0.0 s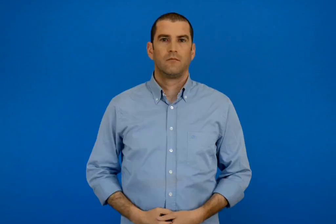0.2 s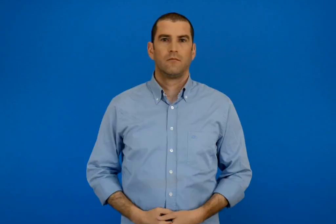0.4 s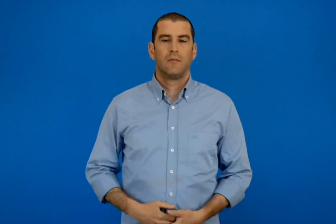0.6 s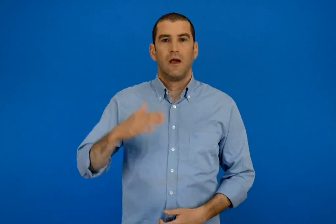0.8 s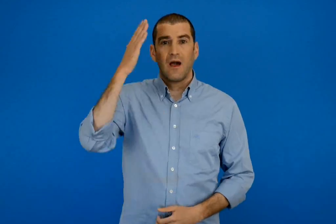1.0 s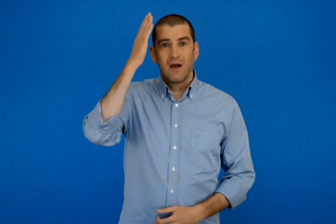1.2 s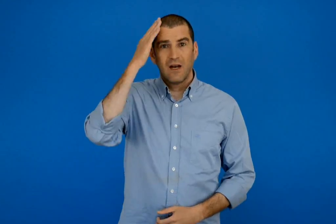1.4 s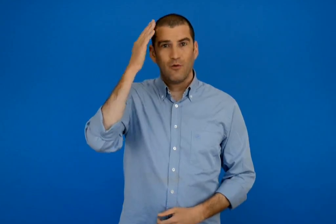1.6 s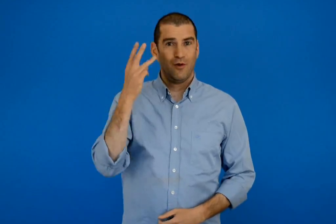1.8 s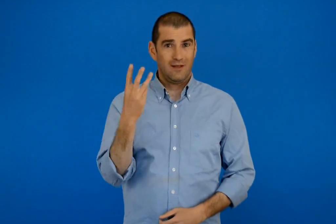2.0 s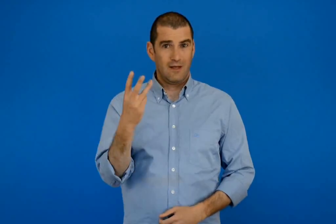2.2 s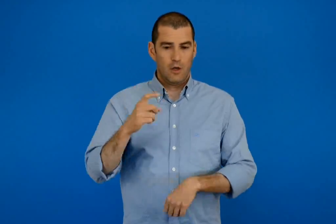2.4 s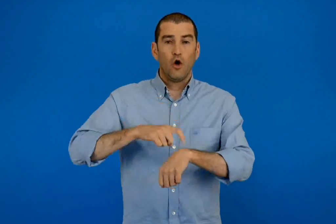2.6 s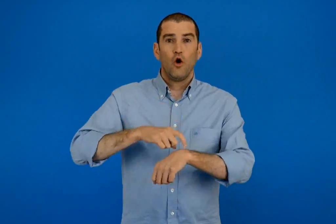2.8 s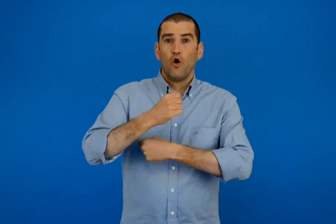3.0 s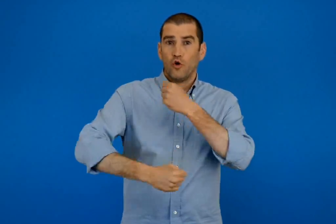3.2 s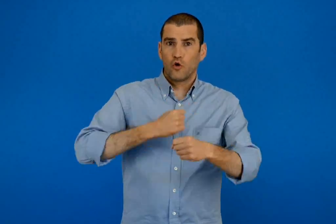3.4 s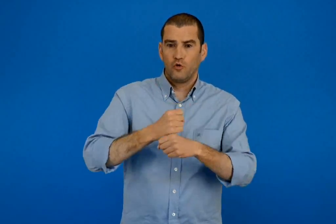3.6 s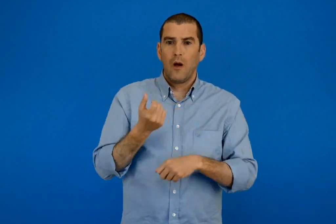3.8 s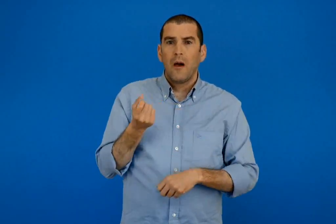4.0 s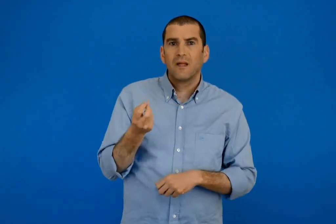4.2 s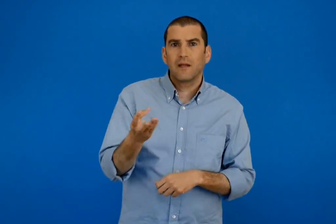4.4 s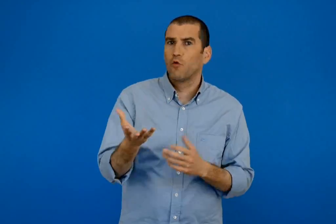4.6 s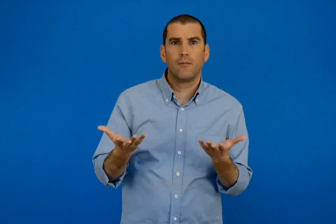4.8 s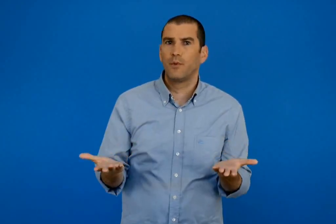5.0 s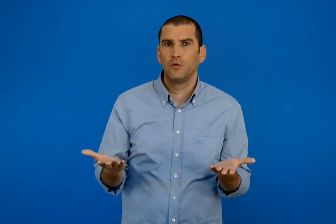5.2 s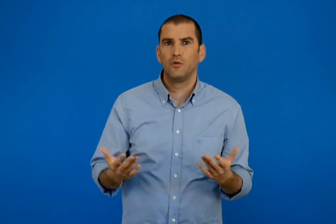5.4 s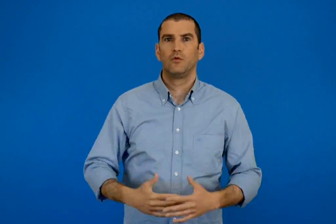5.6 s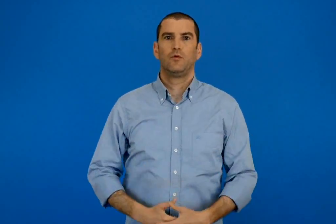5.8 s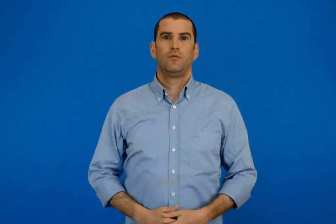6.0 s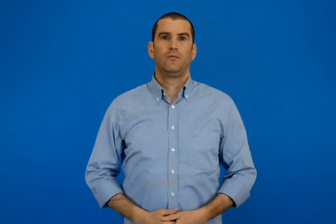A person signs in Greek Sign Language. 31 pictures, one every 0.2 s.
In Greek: κεφάλαιο 3 πως μετράω το χρόνο ;
